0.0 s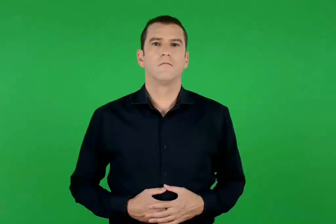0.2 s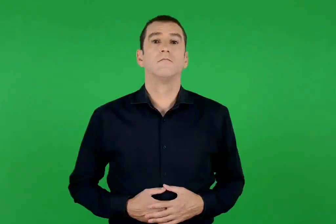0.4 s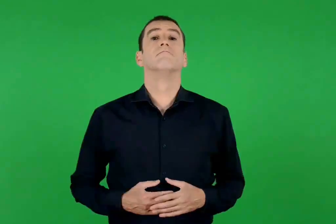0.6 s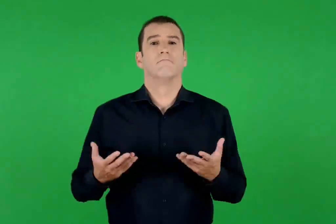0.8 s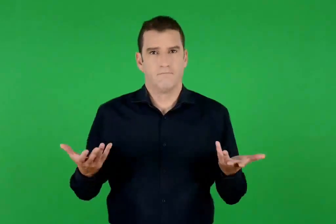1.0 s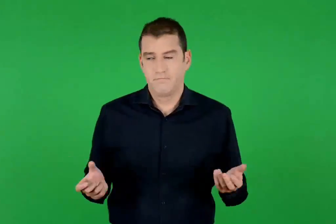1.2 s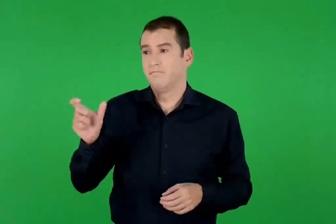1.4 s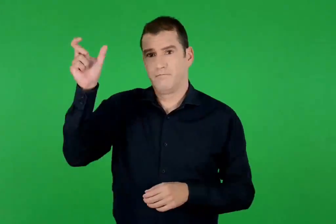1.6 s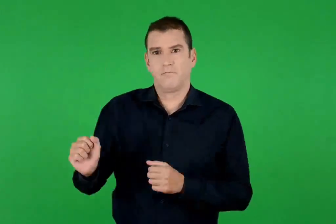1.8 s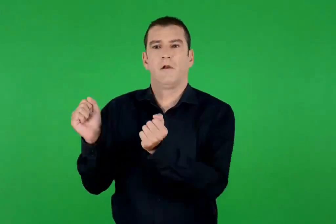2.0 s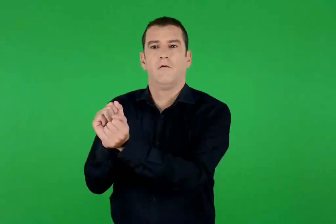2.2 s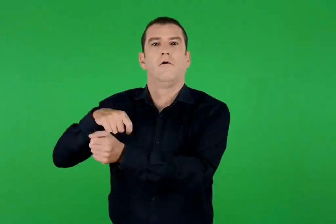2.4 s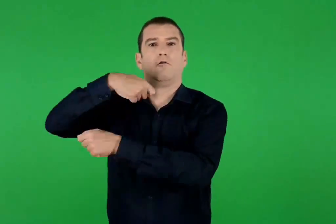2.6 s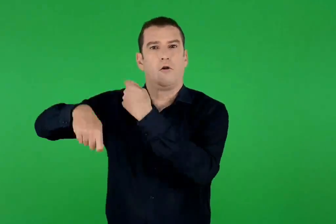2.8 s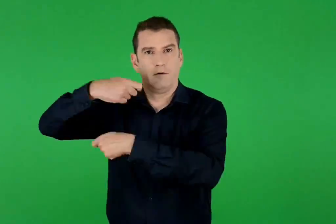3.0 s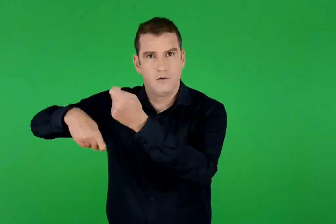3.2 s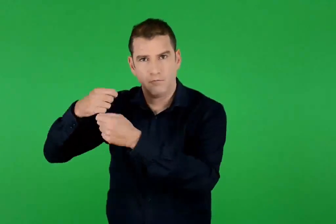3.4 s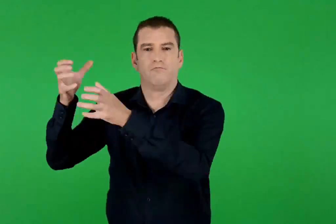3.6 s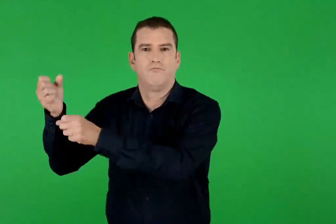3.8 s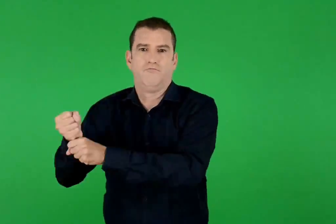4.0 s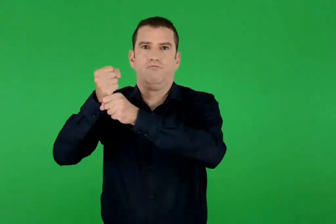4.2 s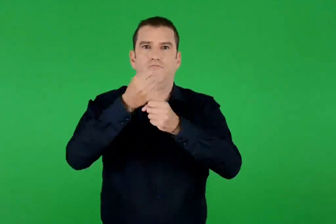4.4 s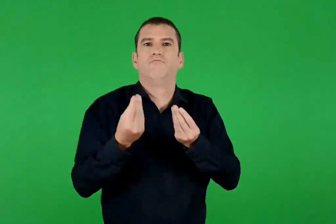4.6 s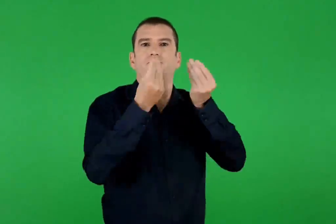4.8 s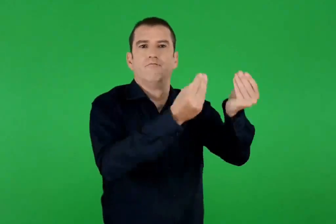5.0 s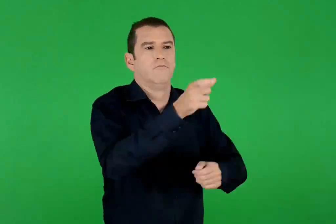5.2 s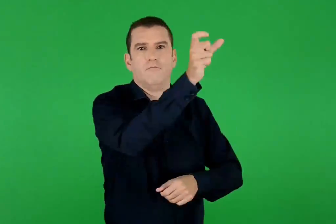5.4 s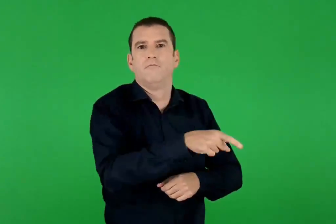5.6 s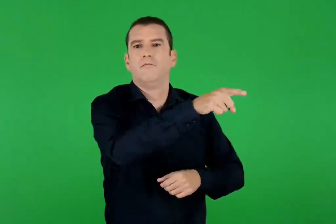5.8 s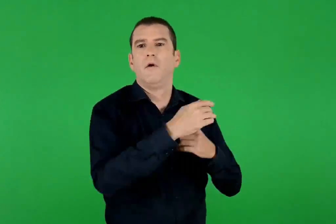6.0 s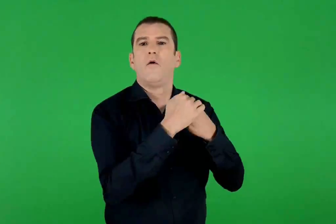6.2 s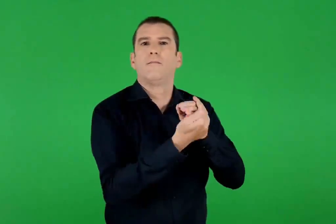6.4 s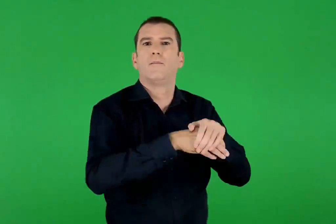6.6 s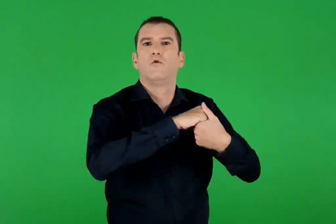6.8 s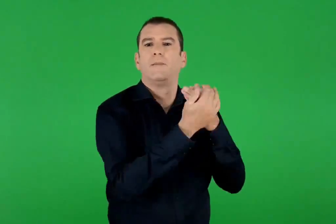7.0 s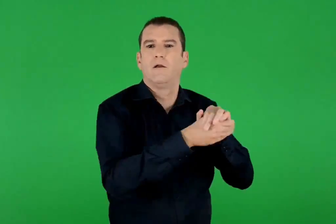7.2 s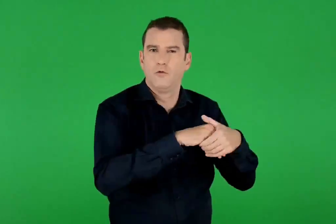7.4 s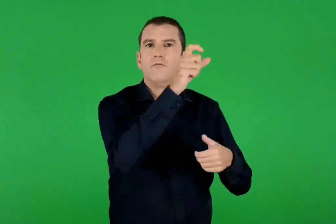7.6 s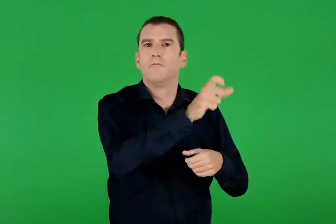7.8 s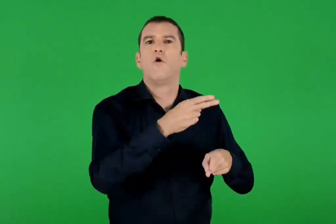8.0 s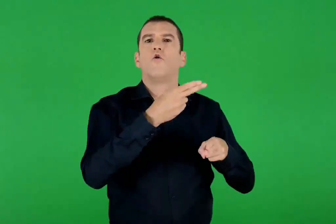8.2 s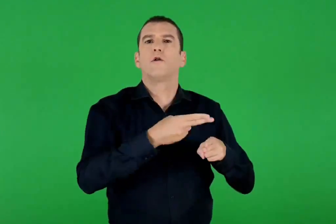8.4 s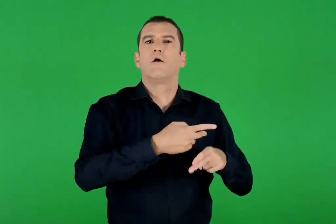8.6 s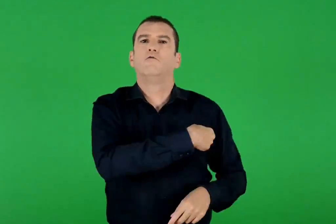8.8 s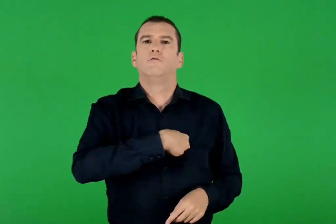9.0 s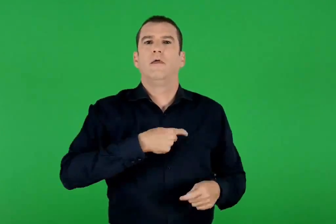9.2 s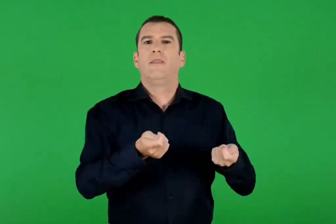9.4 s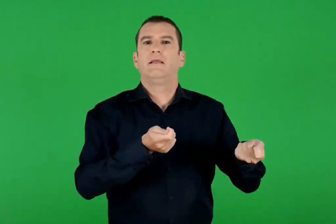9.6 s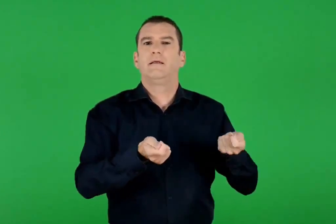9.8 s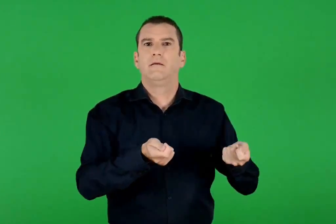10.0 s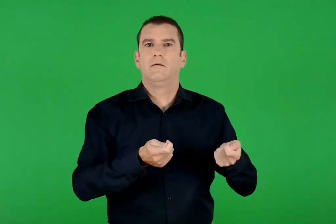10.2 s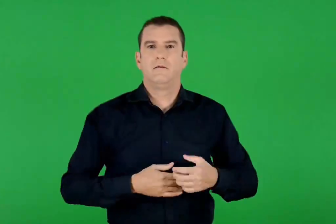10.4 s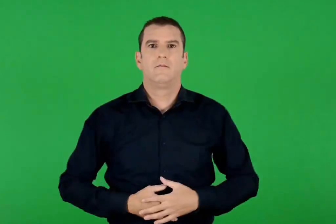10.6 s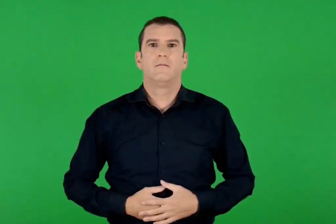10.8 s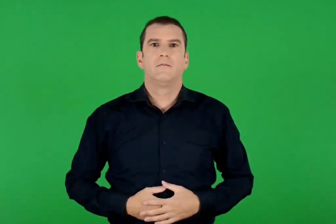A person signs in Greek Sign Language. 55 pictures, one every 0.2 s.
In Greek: αφού , λοιπόν , τον έδεσαν , τον πήγαν και τον παρέδωσαν στον πόντιο πιλάτο , τον ρωμαίο διοικητή
